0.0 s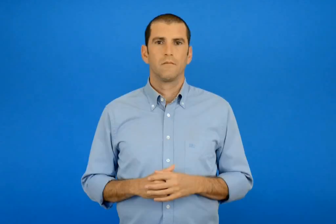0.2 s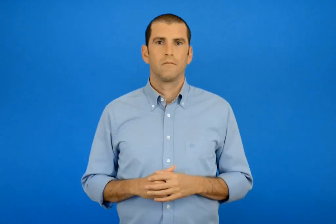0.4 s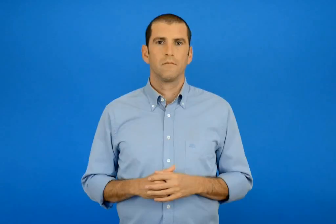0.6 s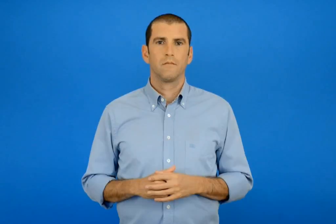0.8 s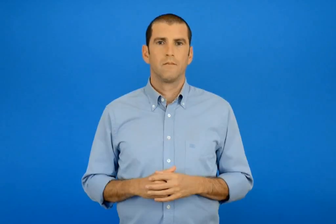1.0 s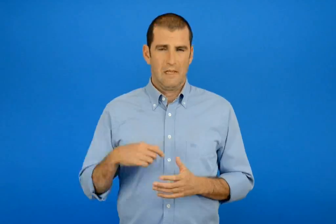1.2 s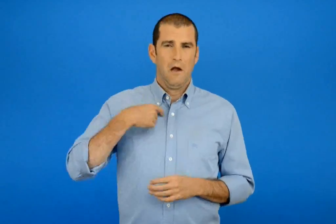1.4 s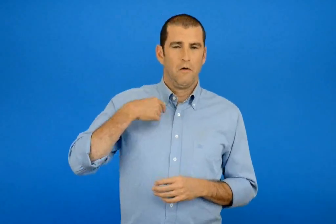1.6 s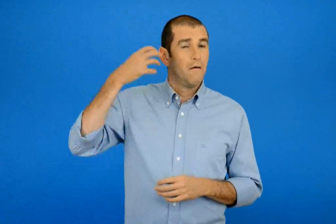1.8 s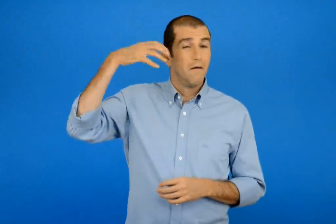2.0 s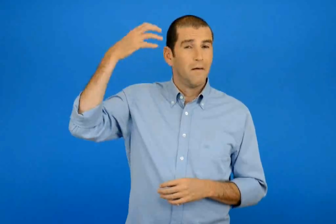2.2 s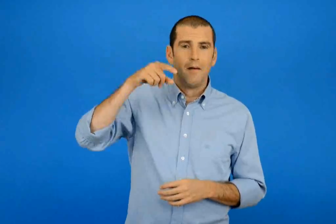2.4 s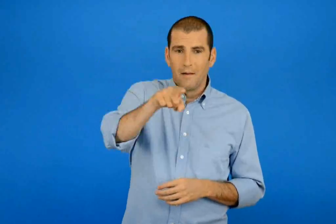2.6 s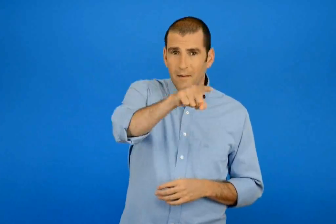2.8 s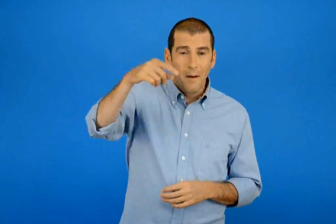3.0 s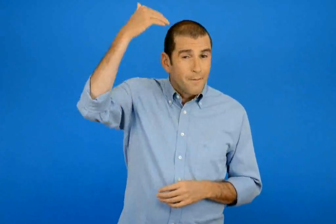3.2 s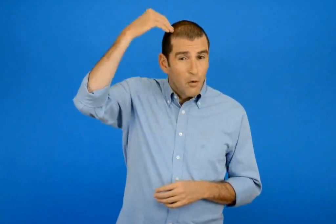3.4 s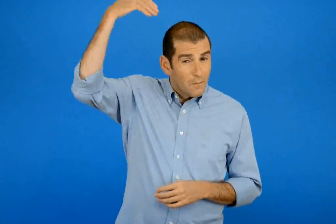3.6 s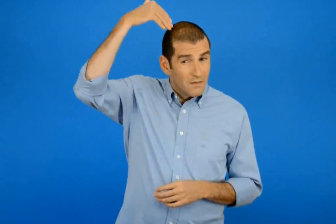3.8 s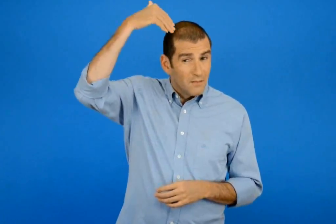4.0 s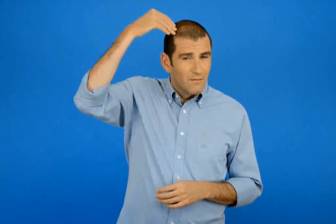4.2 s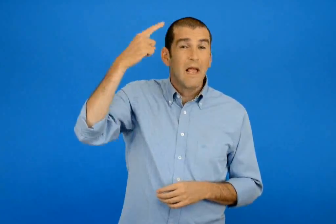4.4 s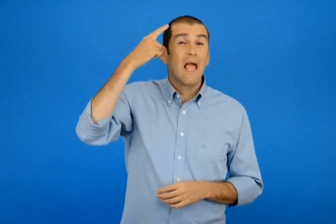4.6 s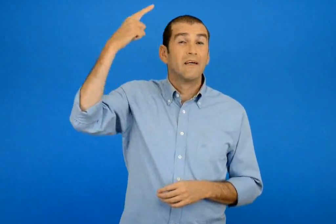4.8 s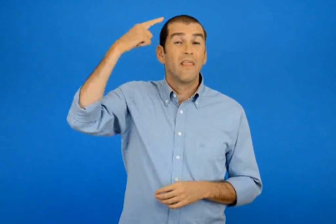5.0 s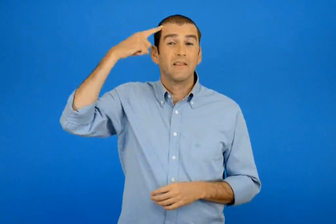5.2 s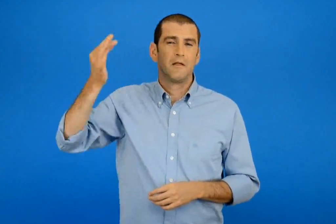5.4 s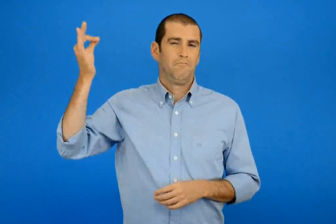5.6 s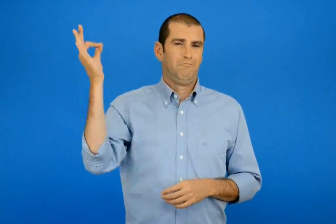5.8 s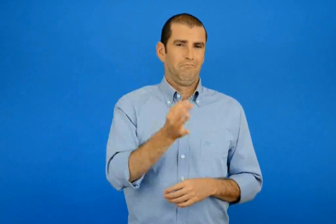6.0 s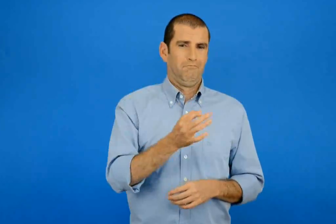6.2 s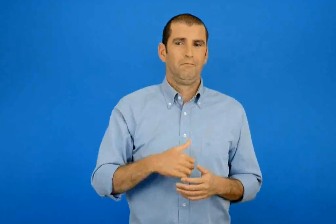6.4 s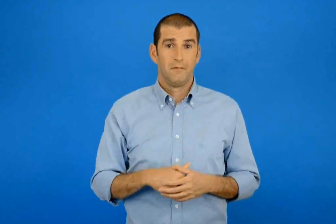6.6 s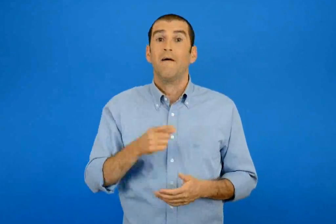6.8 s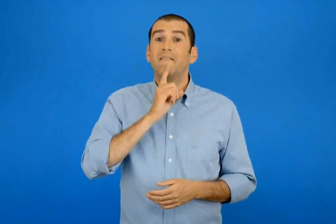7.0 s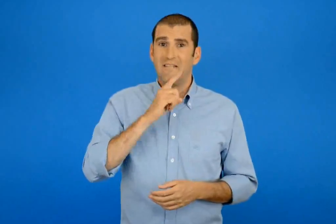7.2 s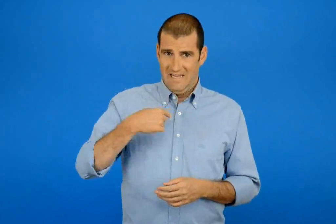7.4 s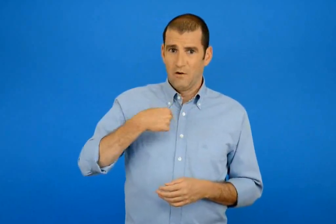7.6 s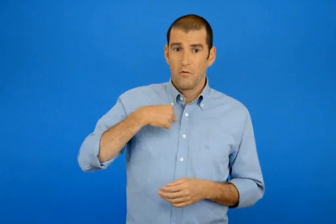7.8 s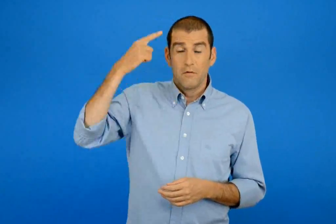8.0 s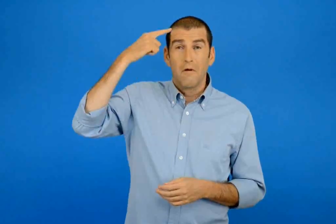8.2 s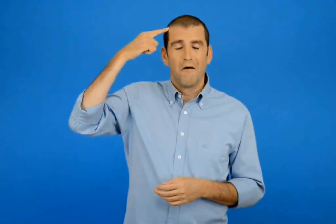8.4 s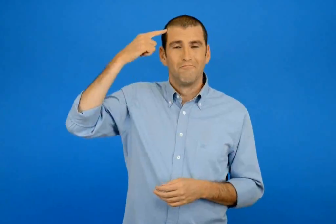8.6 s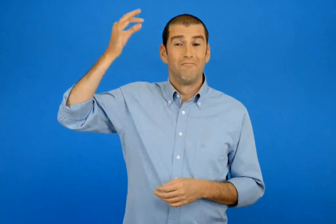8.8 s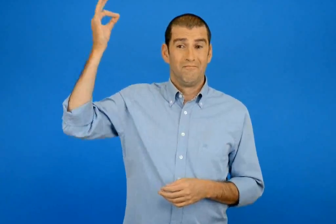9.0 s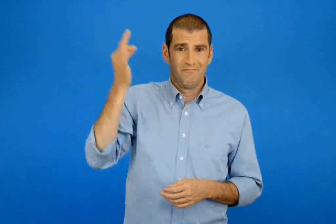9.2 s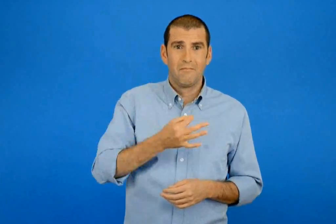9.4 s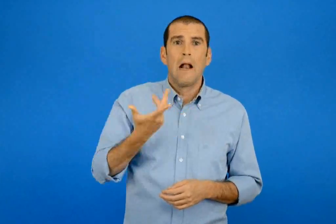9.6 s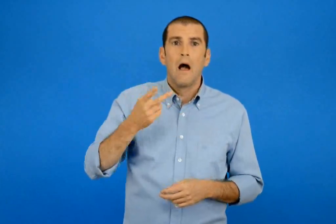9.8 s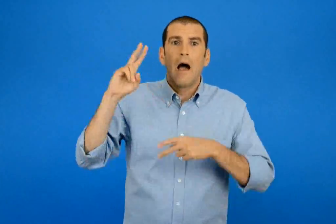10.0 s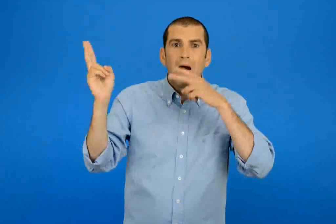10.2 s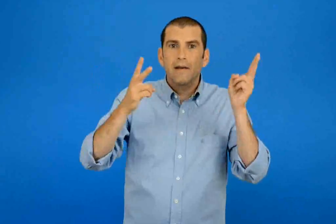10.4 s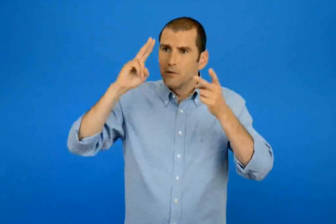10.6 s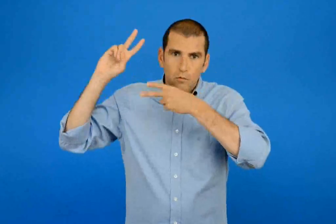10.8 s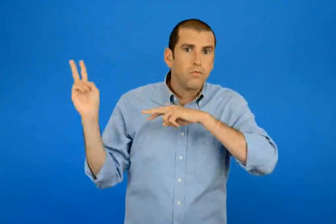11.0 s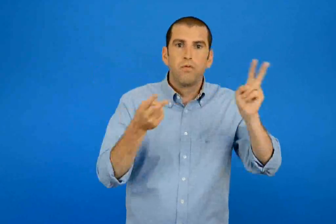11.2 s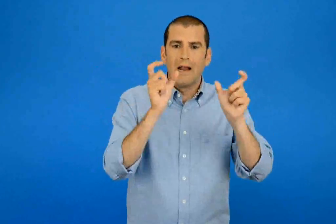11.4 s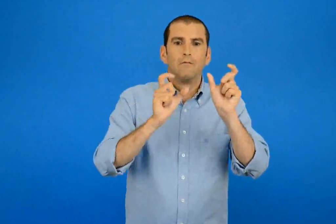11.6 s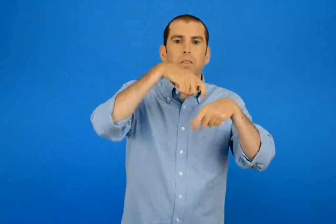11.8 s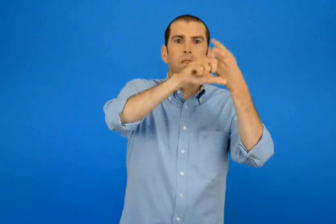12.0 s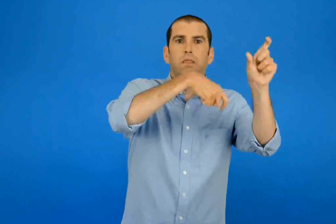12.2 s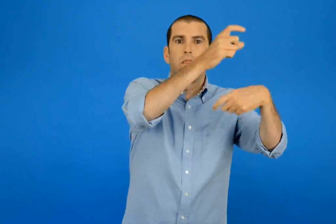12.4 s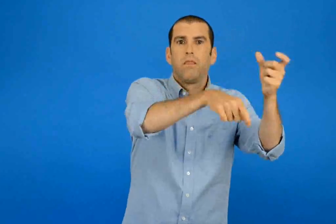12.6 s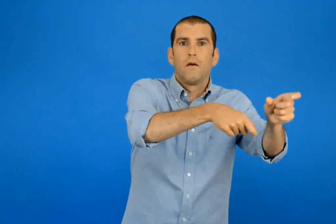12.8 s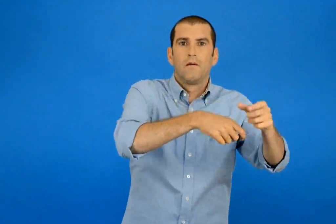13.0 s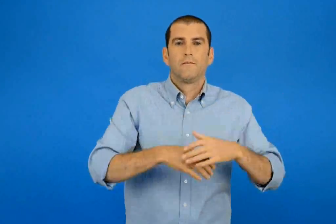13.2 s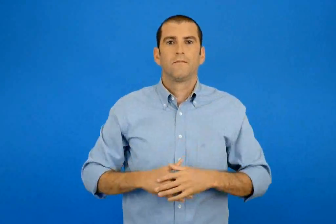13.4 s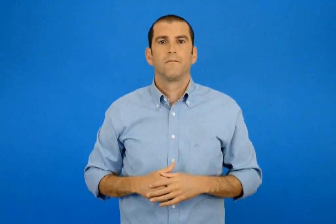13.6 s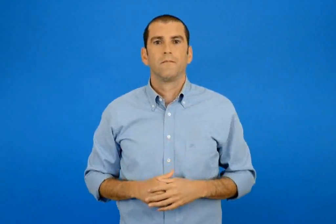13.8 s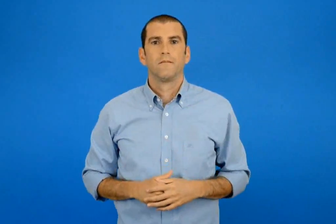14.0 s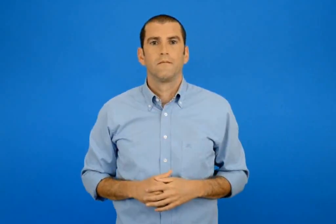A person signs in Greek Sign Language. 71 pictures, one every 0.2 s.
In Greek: φαντάζομαι ότι σας ήρθαν στο μυαλό διάφορες ωραίες ιδέες και εμένα μου ήρθαν αλλά ο αέρας μου πηρέ τις λέξεις και μου τις ανακάτεψε
